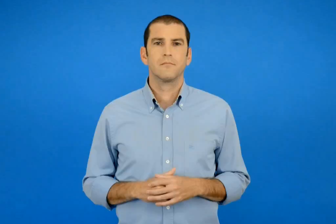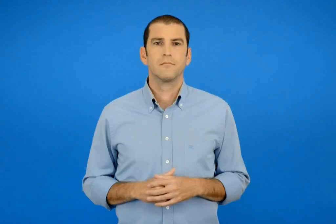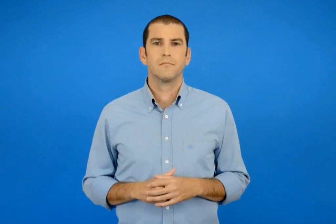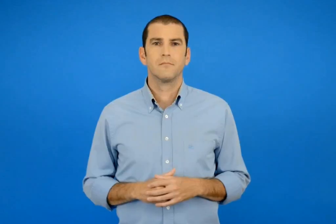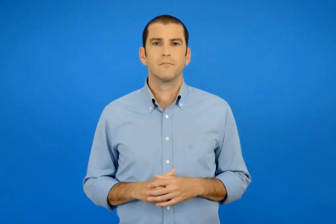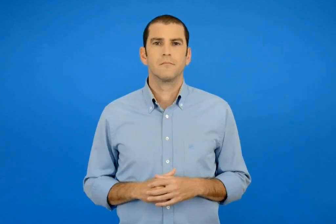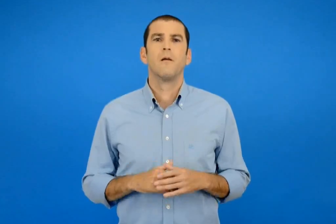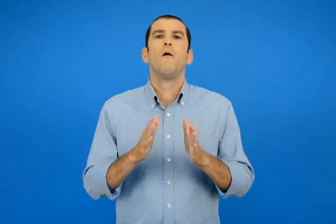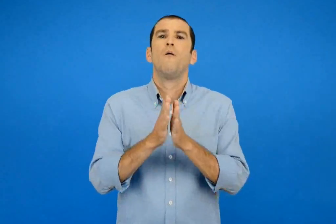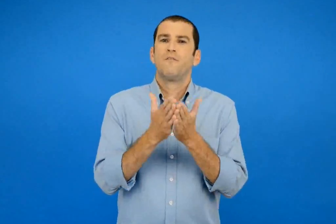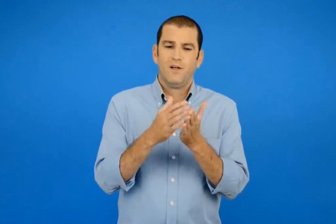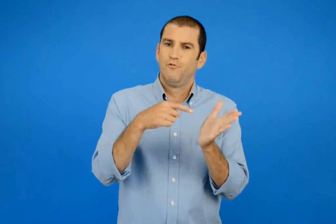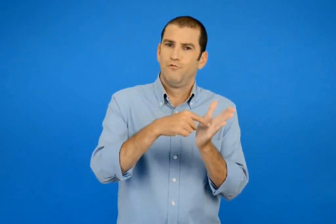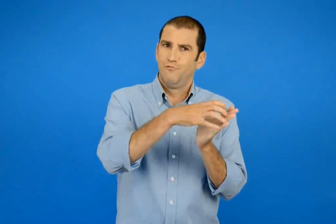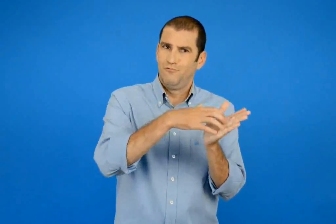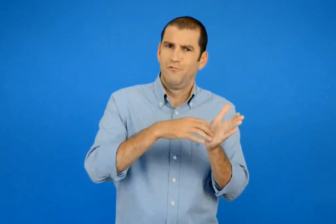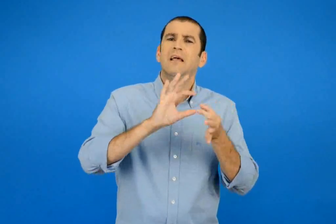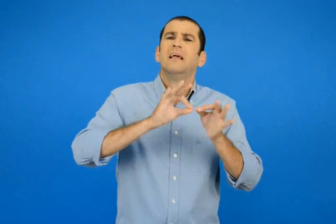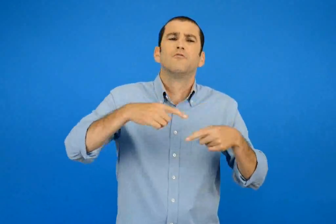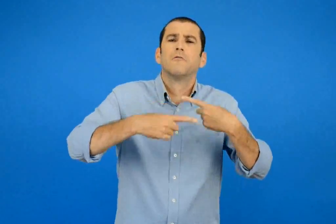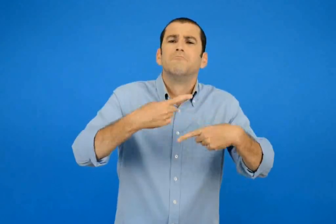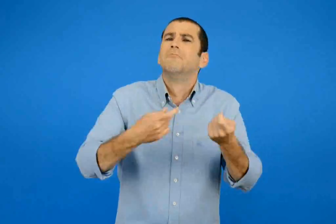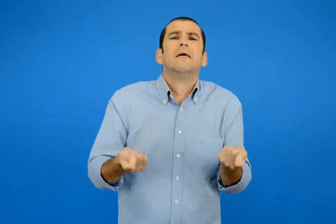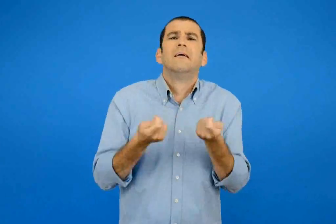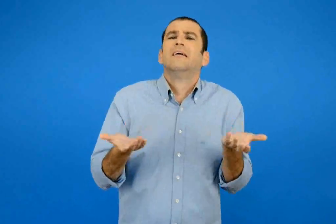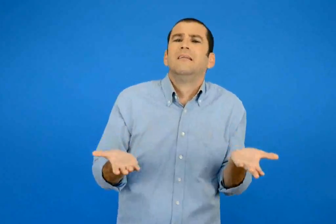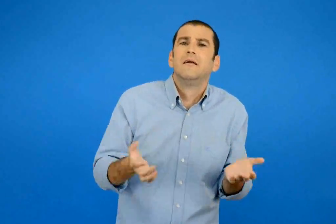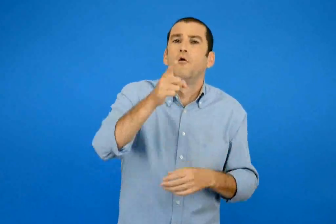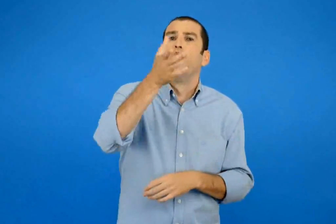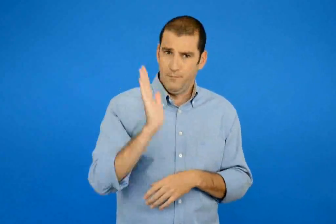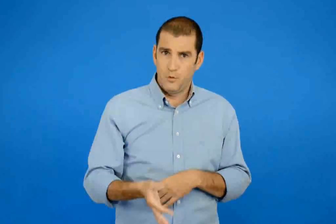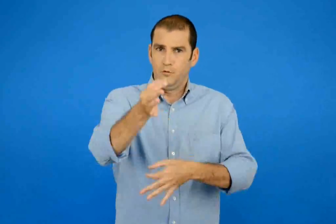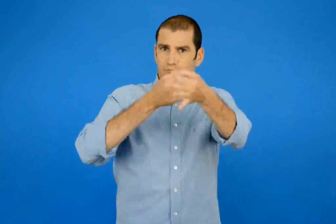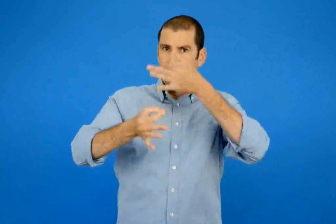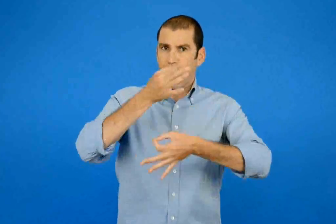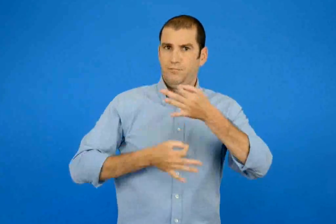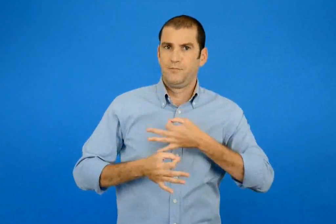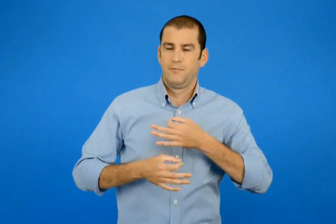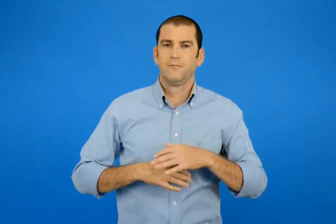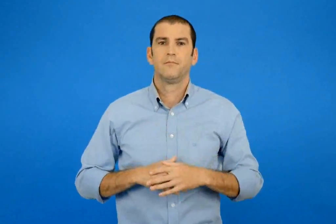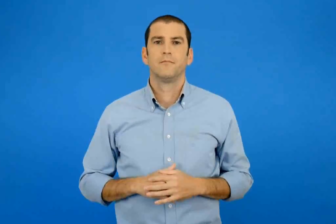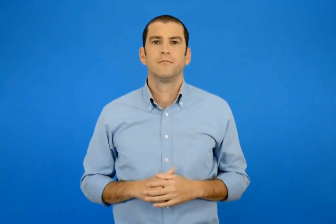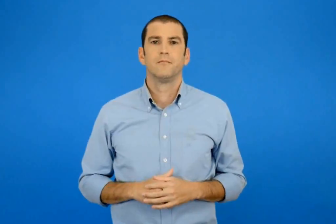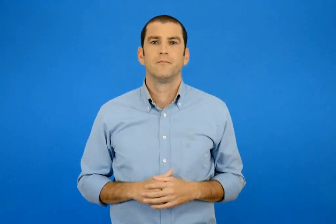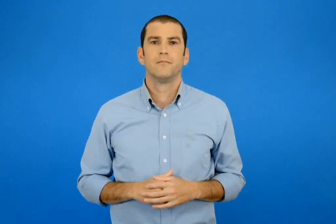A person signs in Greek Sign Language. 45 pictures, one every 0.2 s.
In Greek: μπορείς να πεις τι συμβαίνει στο βιβλίο αυτό ;
